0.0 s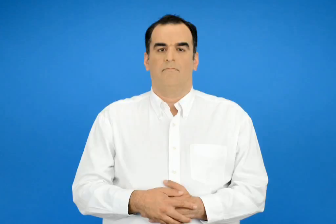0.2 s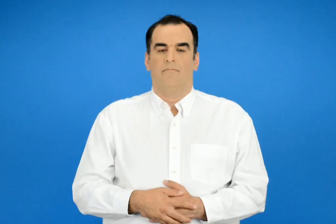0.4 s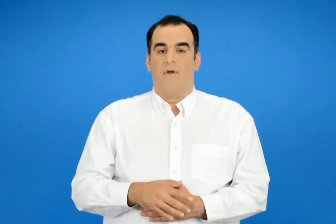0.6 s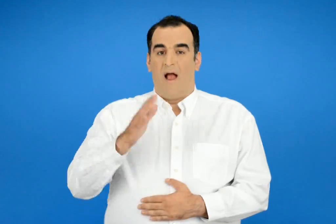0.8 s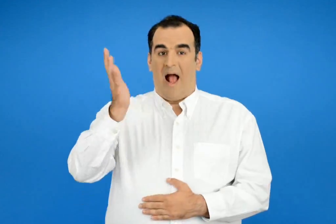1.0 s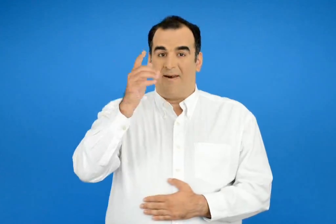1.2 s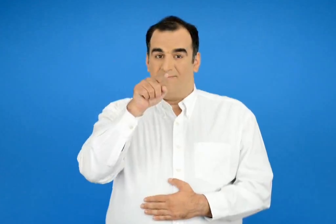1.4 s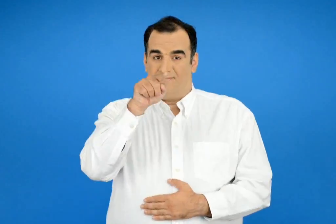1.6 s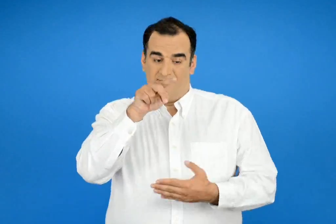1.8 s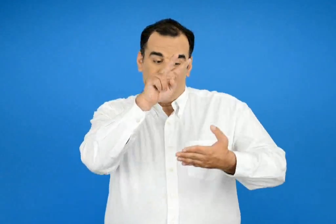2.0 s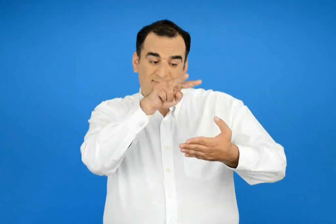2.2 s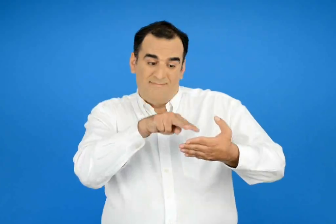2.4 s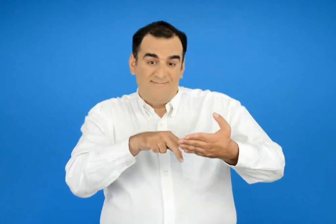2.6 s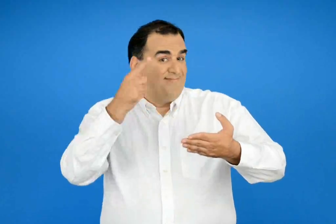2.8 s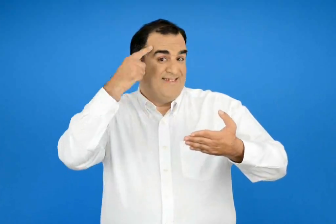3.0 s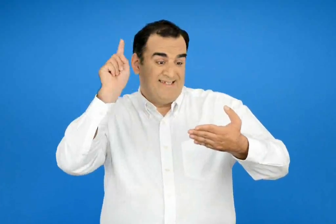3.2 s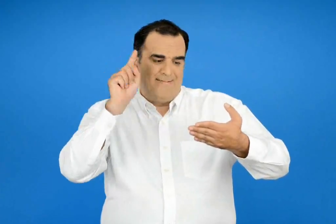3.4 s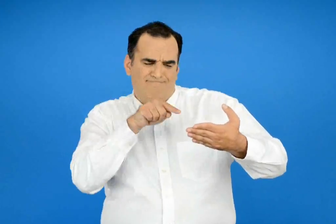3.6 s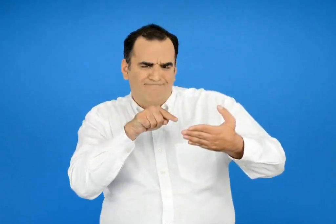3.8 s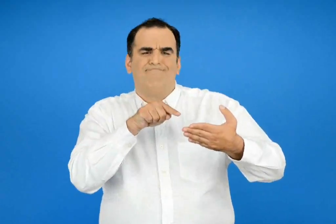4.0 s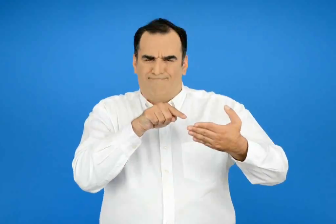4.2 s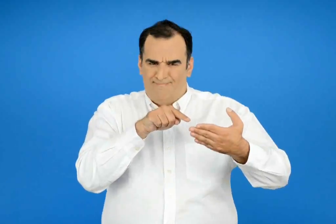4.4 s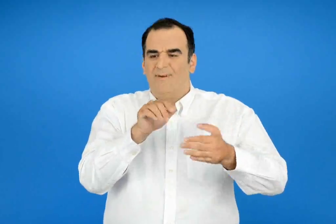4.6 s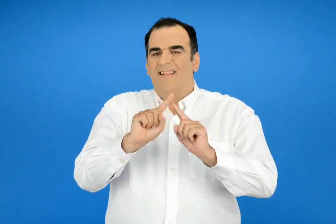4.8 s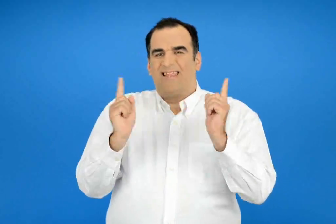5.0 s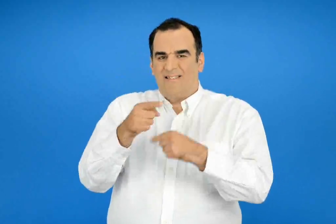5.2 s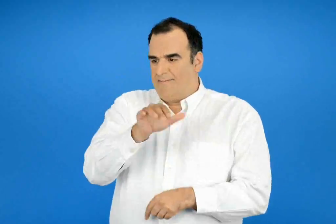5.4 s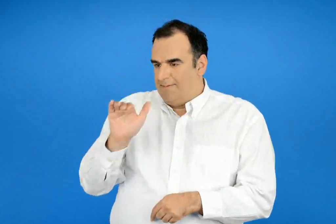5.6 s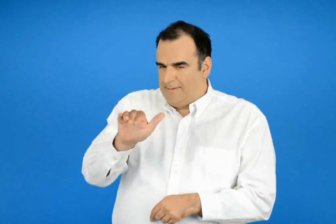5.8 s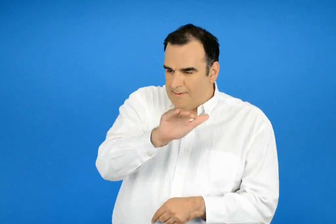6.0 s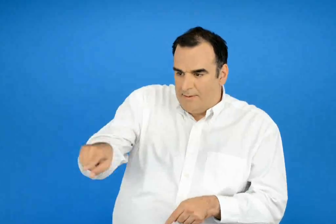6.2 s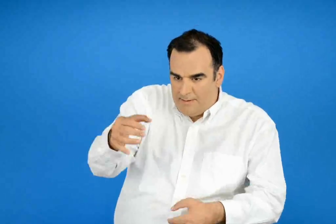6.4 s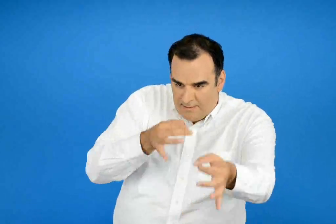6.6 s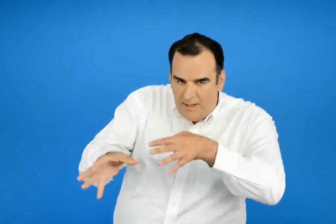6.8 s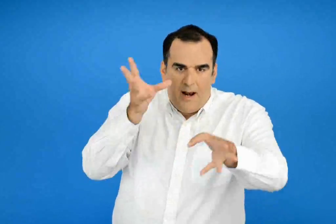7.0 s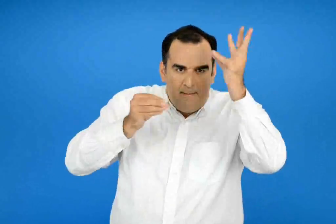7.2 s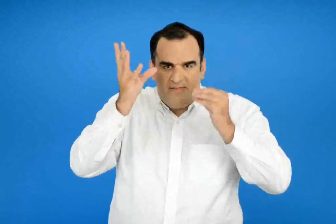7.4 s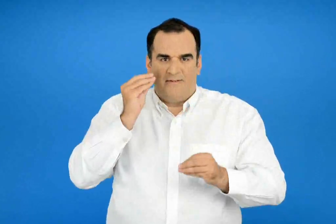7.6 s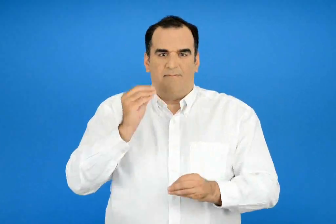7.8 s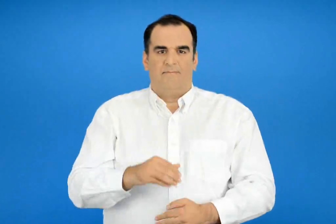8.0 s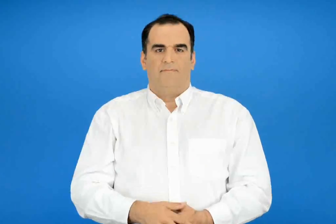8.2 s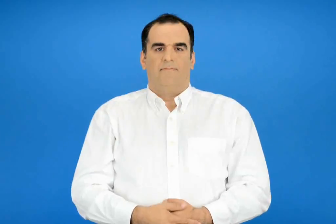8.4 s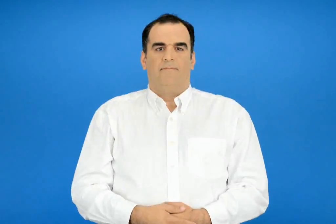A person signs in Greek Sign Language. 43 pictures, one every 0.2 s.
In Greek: αν δε γνωρίζεις τι είναι καθένα από αυτά ρώτησε να μάθεις στην τάξη
